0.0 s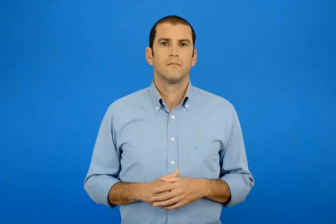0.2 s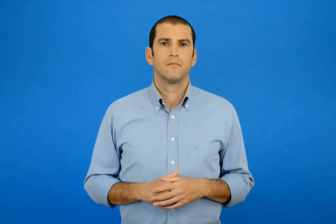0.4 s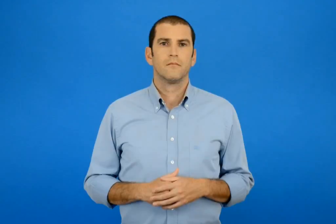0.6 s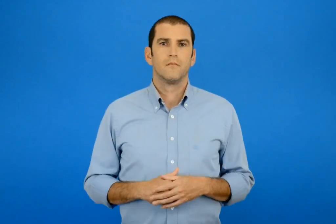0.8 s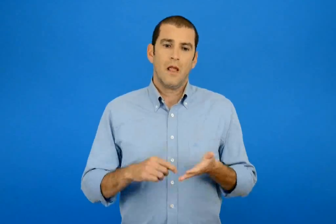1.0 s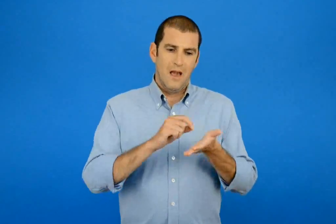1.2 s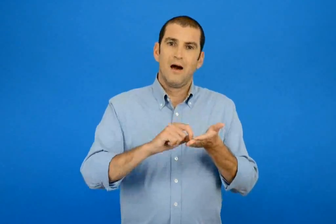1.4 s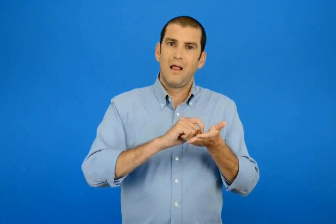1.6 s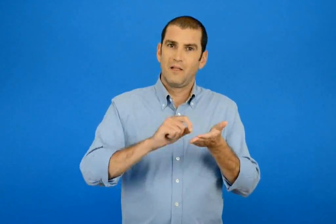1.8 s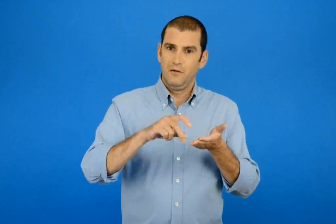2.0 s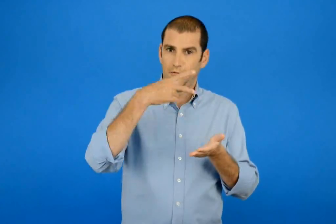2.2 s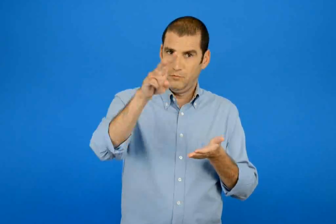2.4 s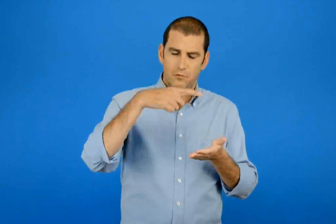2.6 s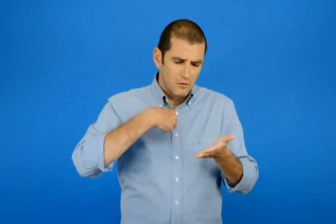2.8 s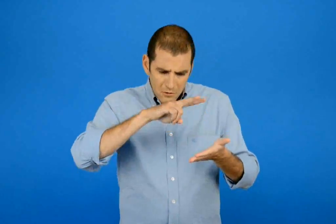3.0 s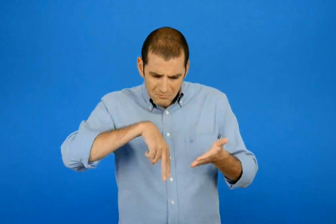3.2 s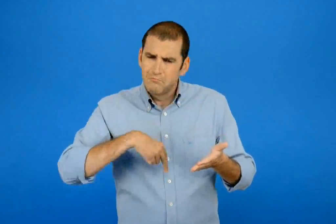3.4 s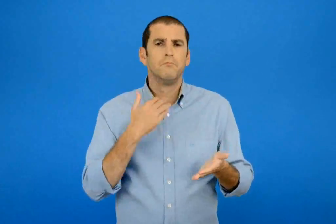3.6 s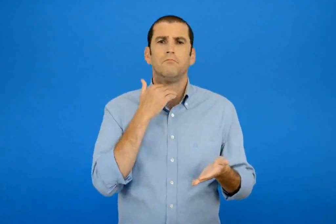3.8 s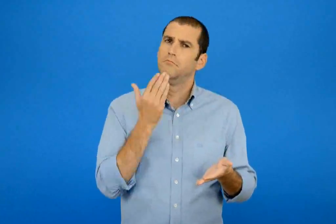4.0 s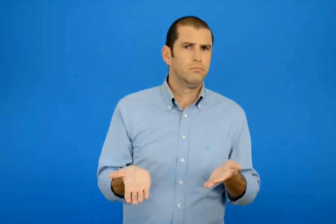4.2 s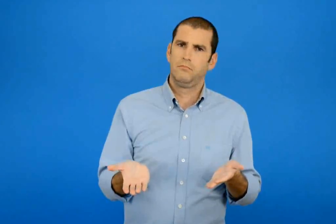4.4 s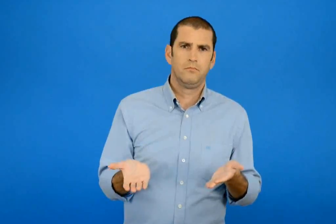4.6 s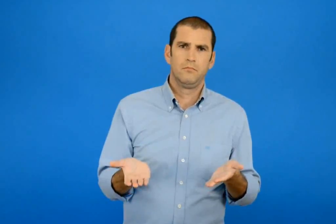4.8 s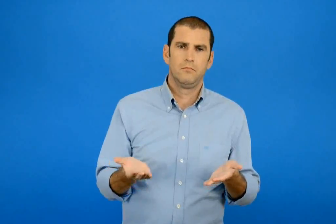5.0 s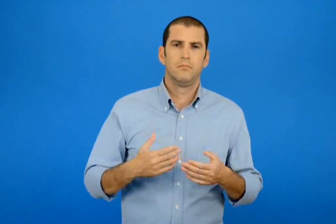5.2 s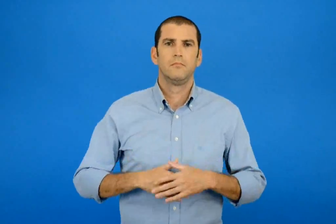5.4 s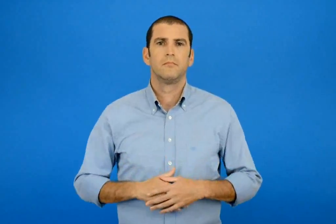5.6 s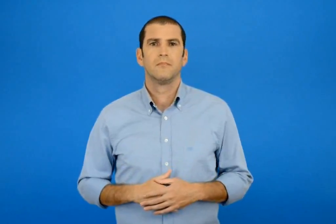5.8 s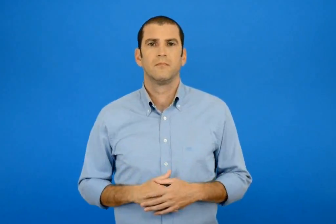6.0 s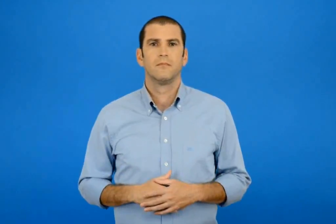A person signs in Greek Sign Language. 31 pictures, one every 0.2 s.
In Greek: δεν μπορούσα να διαβάσω τα γράμματα σου
